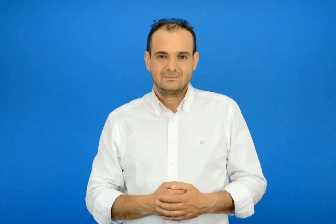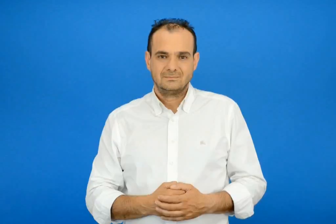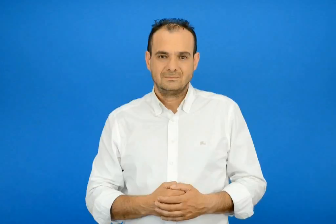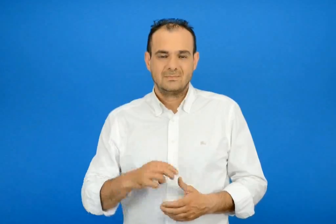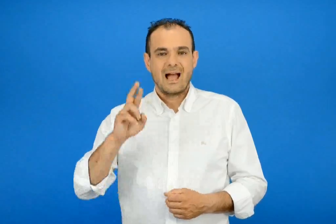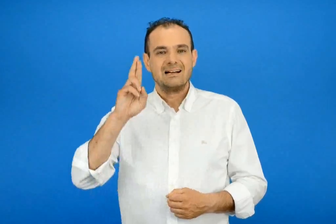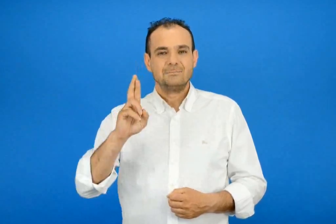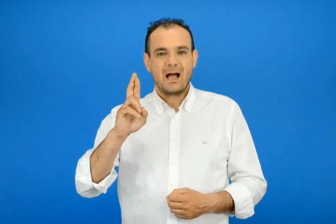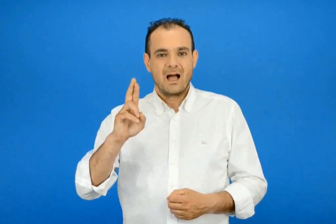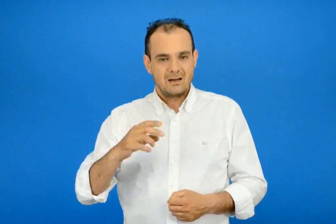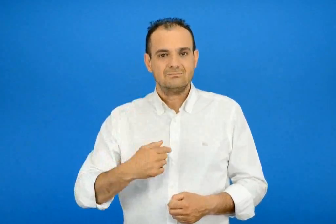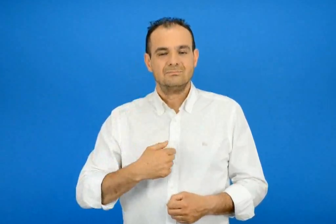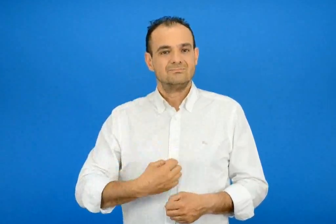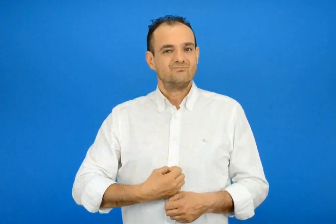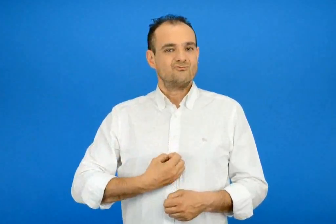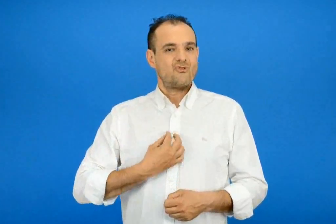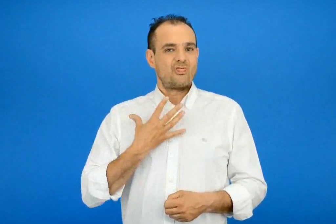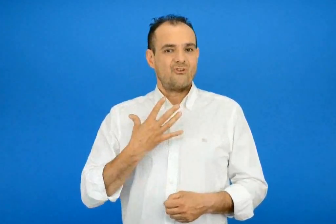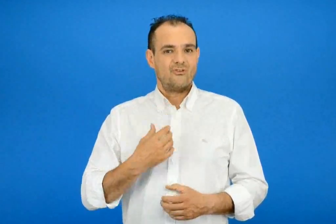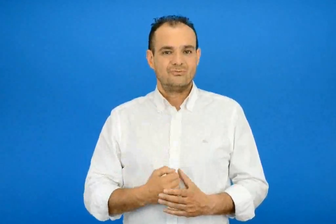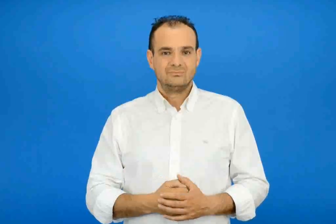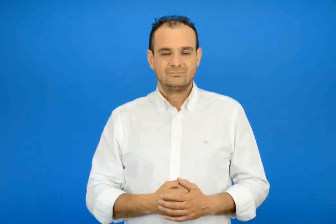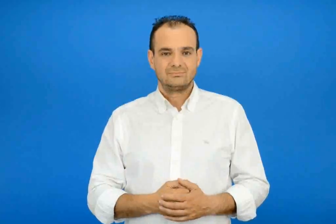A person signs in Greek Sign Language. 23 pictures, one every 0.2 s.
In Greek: το ρήμα νιώθω
